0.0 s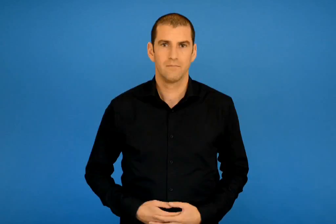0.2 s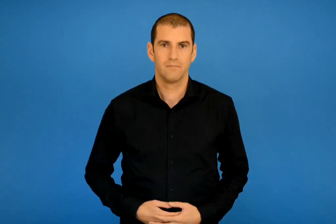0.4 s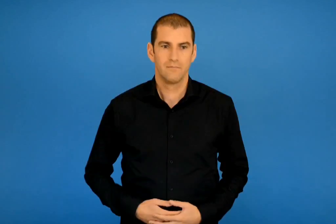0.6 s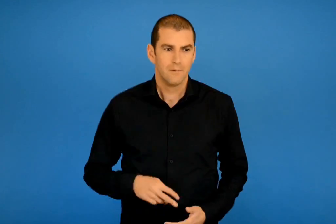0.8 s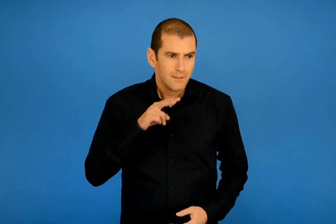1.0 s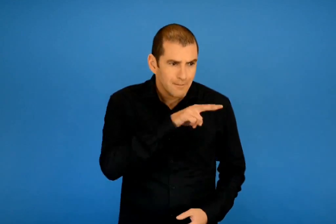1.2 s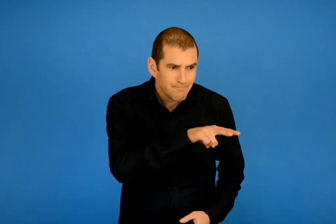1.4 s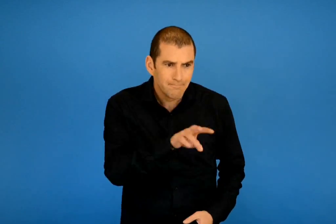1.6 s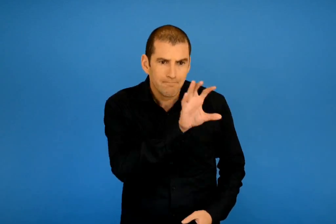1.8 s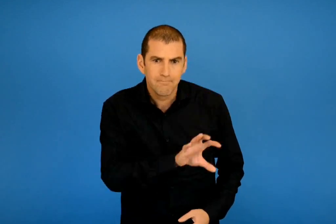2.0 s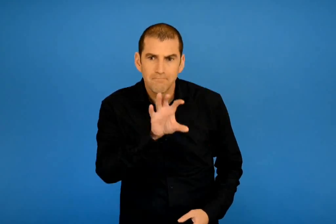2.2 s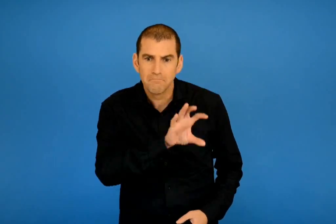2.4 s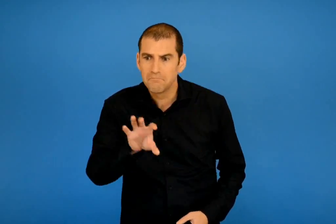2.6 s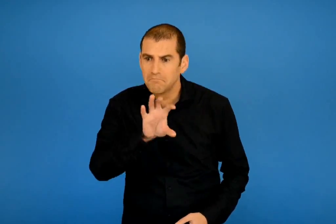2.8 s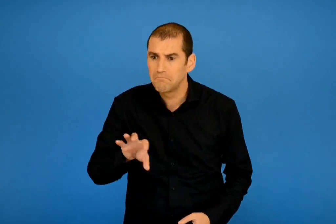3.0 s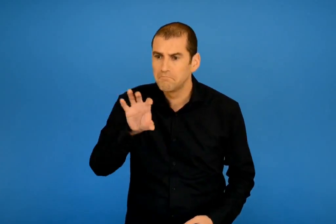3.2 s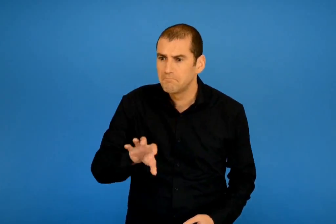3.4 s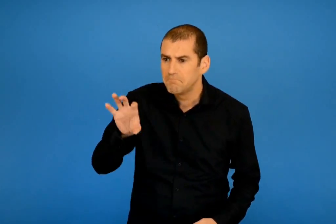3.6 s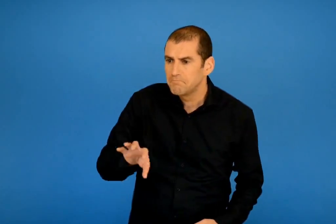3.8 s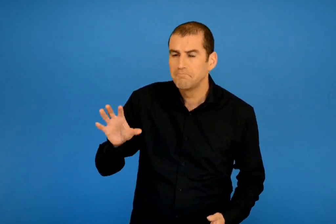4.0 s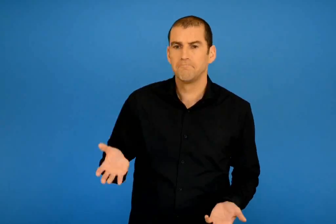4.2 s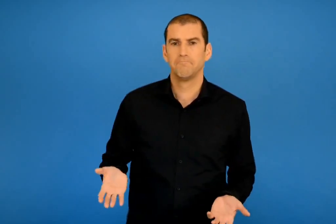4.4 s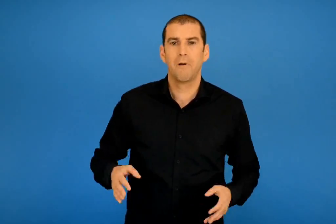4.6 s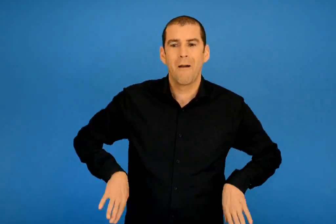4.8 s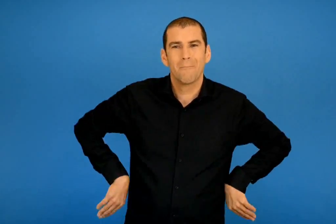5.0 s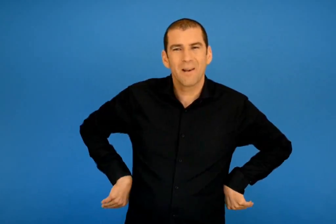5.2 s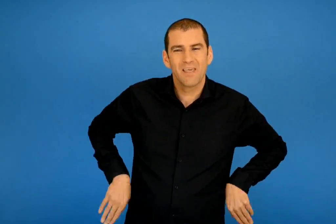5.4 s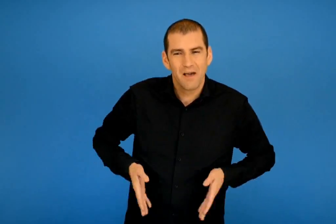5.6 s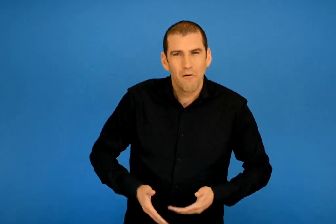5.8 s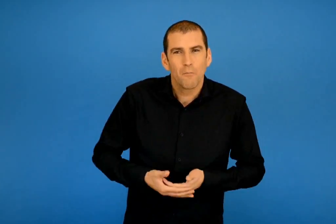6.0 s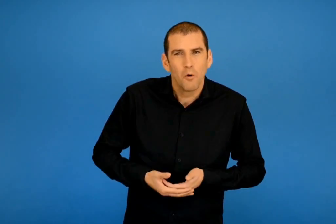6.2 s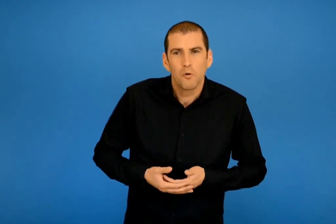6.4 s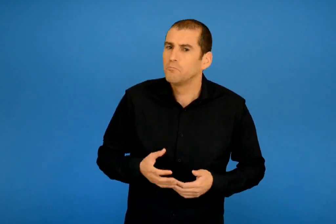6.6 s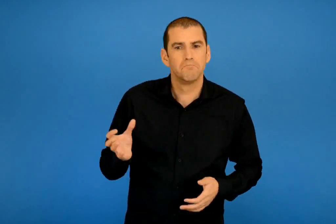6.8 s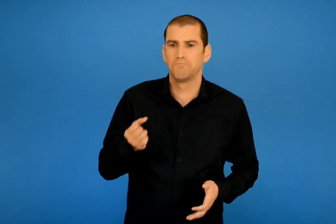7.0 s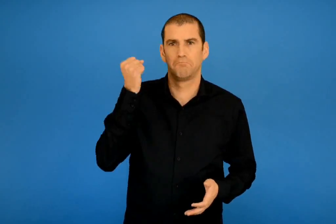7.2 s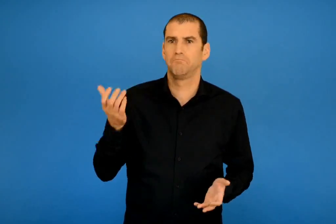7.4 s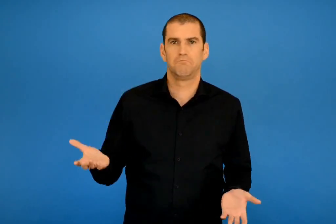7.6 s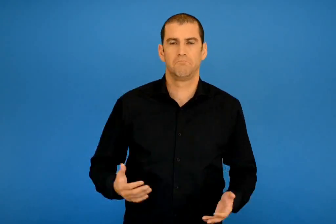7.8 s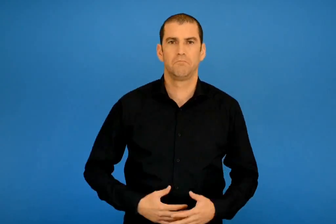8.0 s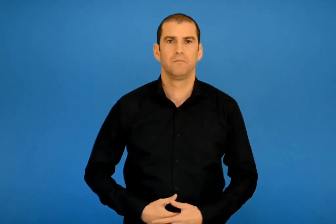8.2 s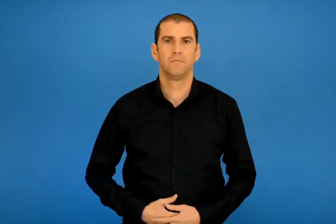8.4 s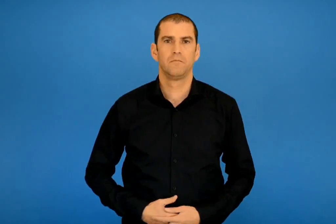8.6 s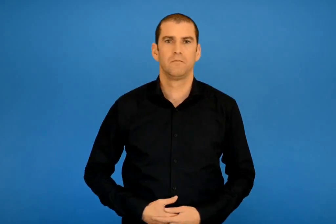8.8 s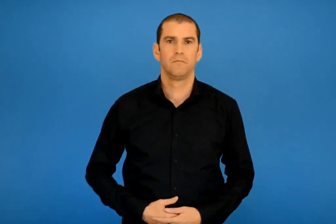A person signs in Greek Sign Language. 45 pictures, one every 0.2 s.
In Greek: κοίταξε καλά καλά δεν ηύρε το μωρο της πέρδικας
